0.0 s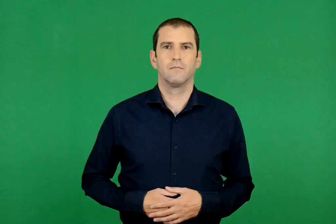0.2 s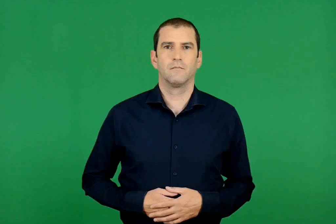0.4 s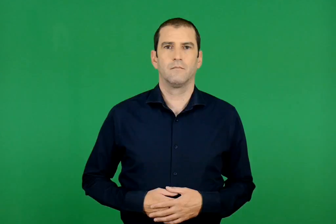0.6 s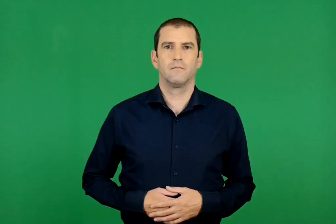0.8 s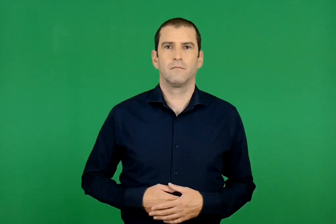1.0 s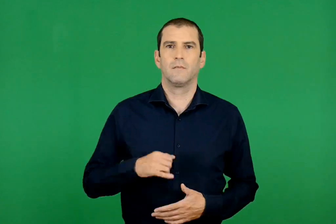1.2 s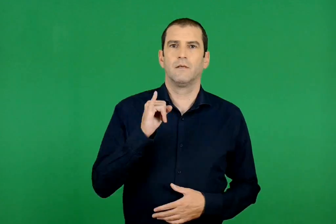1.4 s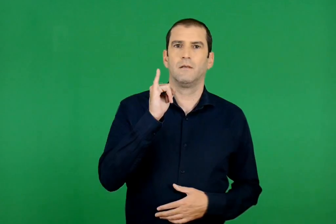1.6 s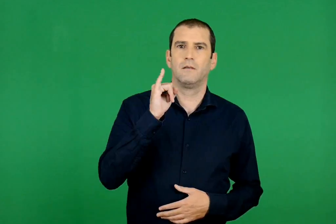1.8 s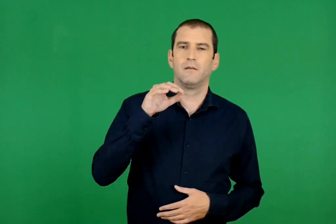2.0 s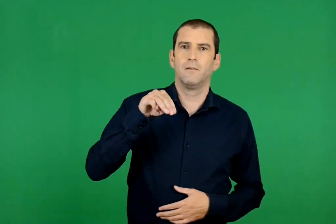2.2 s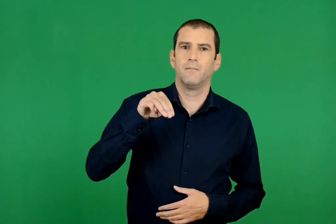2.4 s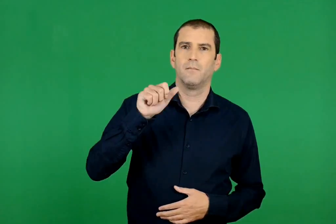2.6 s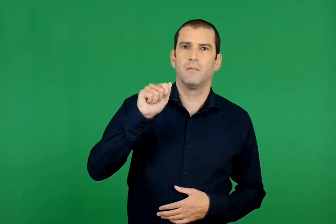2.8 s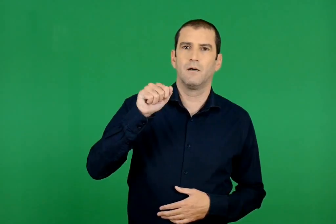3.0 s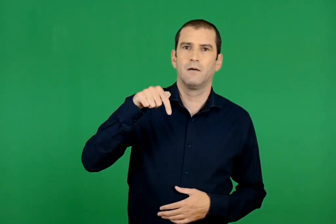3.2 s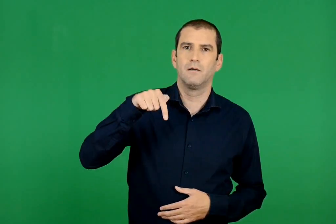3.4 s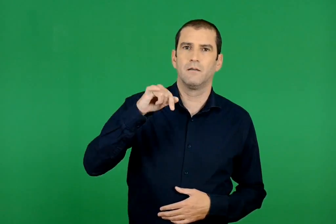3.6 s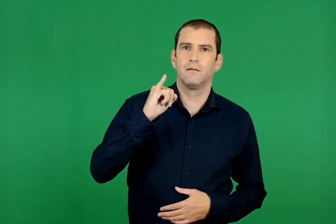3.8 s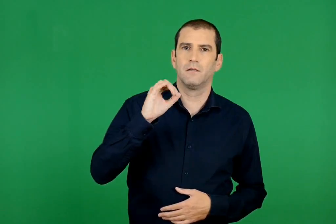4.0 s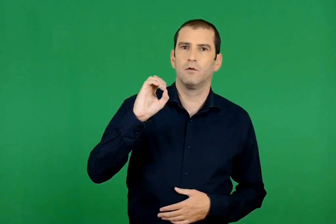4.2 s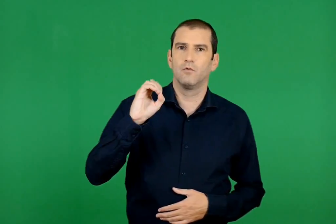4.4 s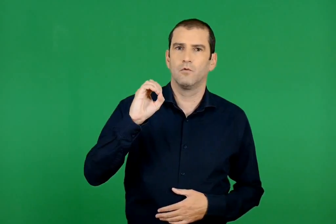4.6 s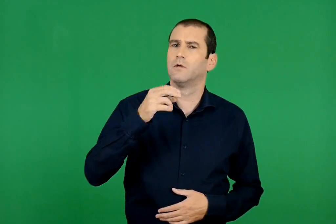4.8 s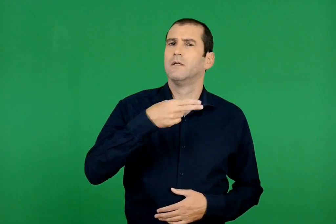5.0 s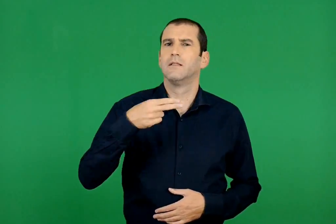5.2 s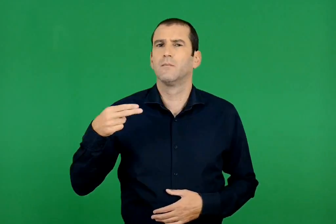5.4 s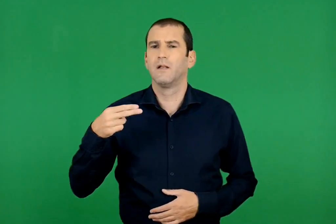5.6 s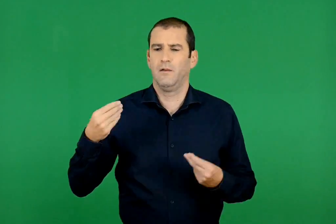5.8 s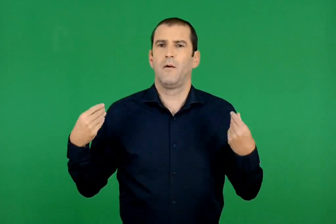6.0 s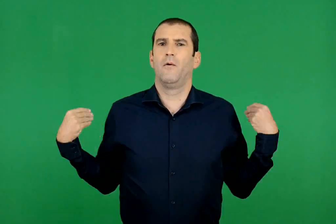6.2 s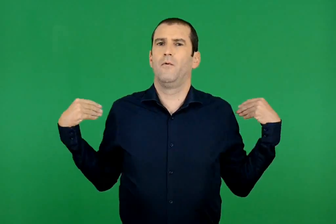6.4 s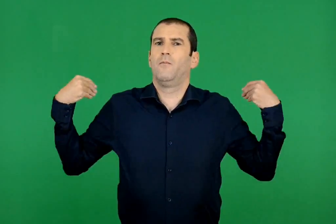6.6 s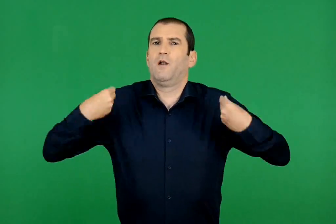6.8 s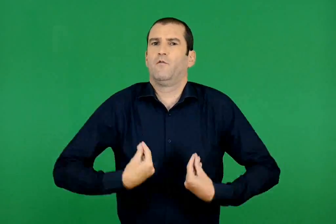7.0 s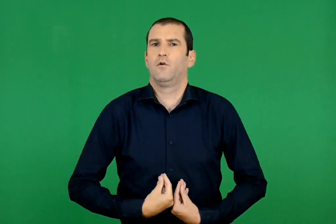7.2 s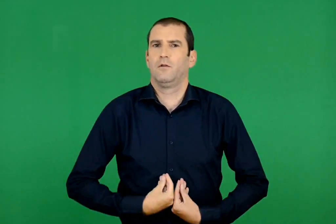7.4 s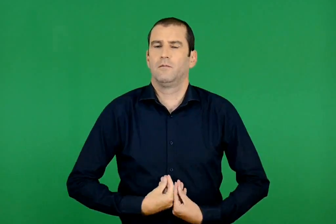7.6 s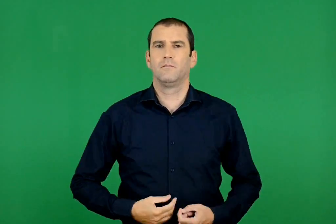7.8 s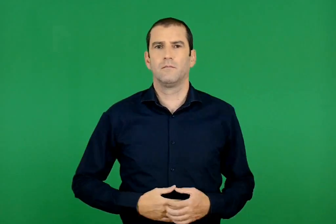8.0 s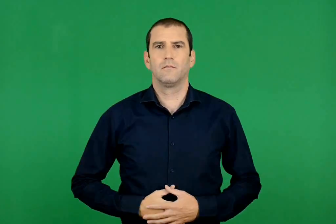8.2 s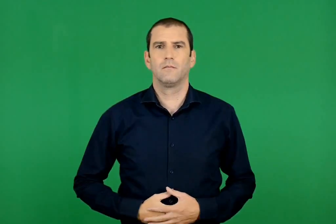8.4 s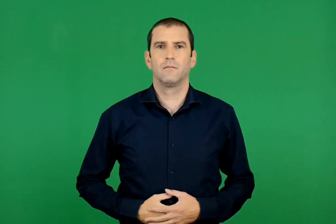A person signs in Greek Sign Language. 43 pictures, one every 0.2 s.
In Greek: ιμάτιο πανωφόρι
